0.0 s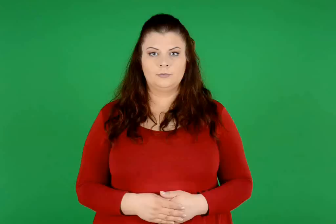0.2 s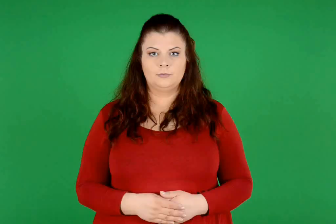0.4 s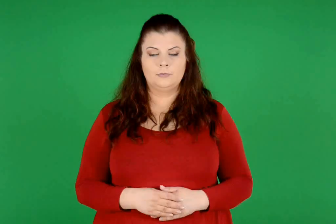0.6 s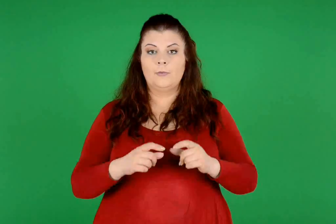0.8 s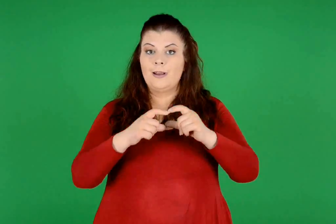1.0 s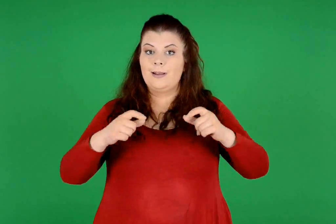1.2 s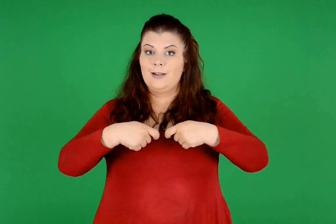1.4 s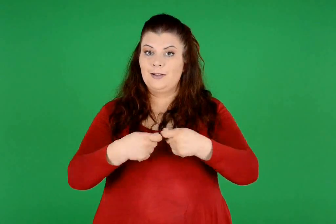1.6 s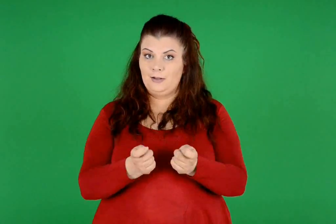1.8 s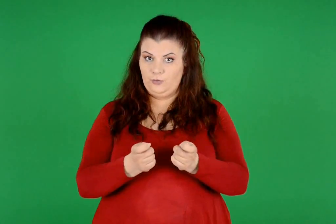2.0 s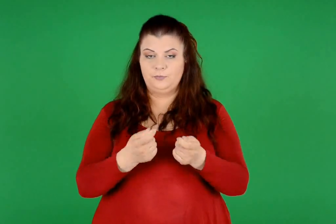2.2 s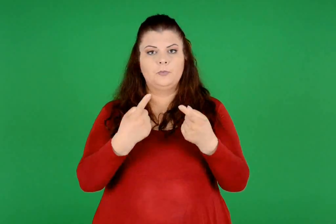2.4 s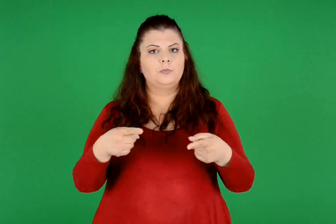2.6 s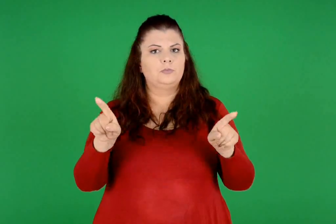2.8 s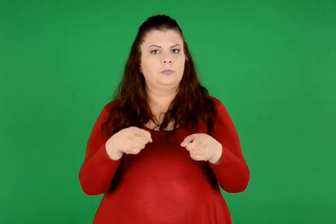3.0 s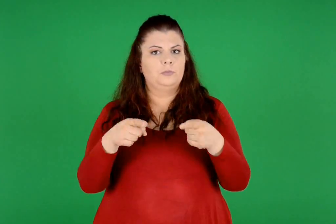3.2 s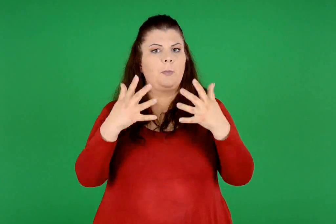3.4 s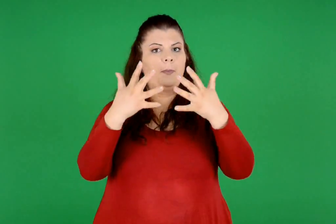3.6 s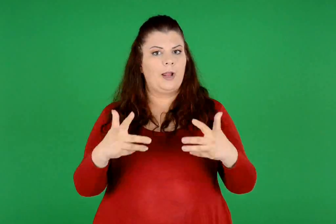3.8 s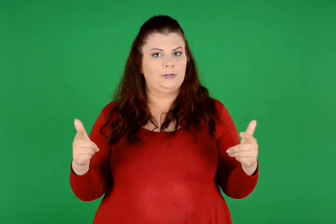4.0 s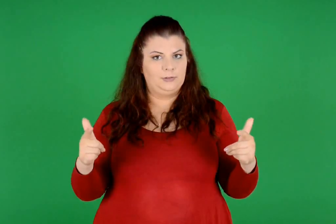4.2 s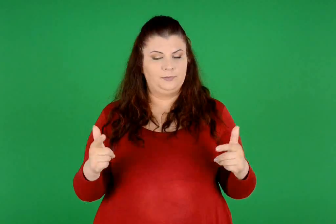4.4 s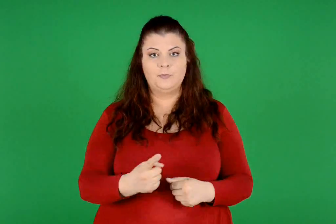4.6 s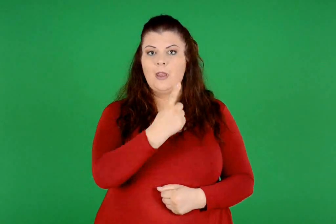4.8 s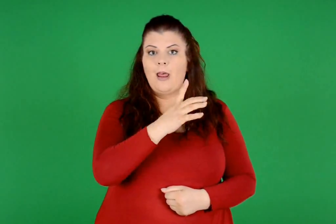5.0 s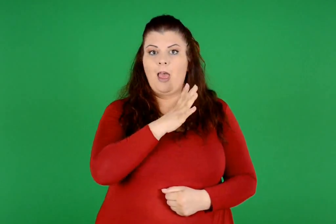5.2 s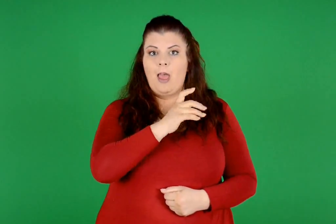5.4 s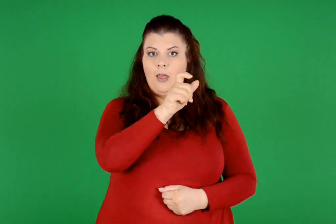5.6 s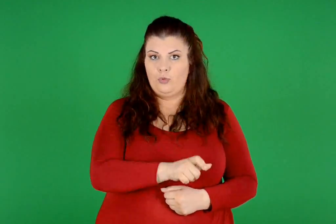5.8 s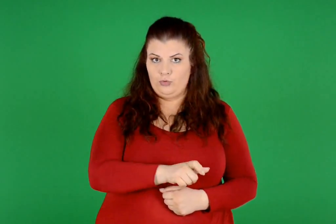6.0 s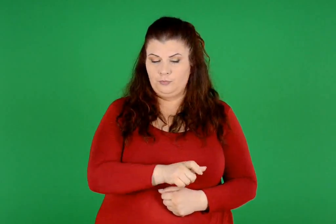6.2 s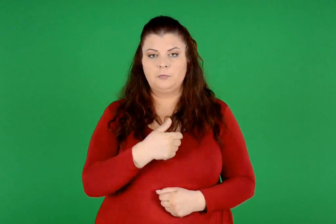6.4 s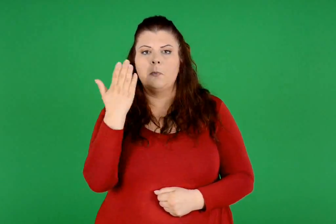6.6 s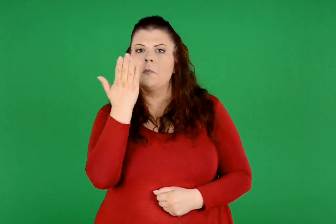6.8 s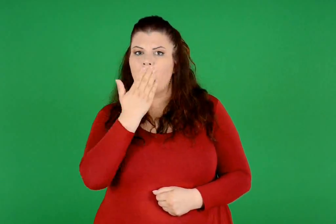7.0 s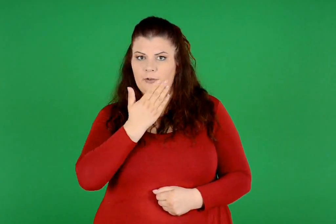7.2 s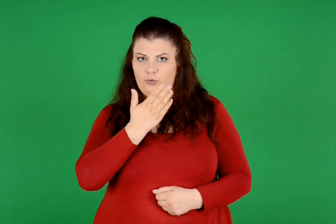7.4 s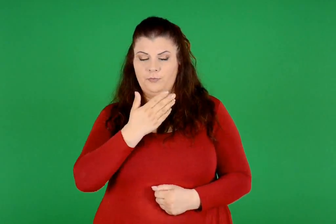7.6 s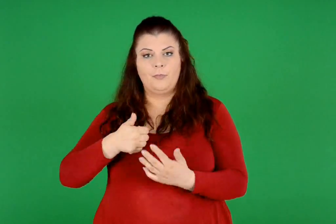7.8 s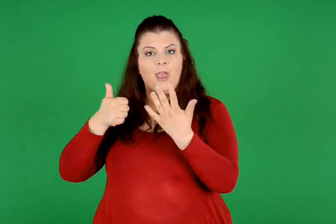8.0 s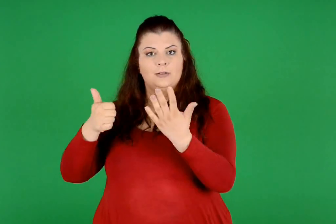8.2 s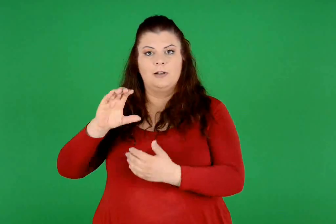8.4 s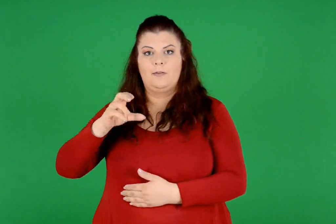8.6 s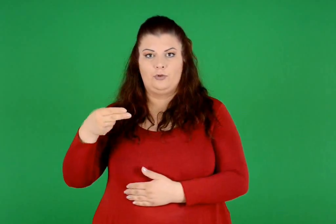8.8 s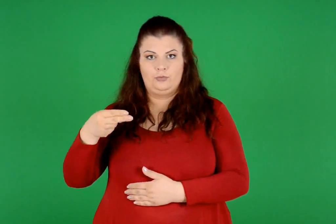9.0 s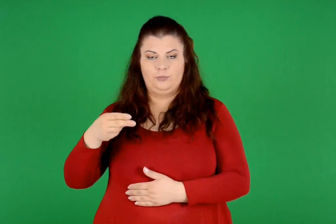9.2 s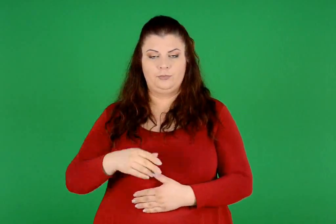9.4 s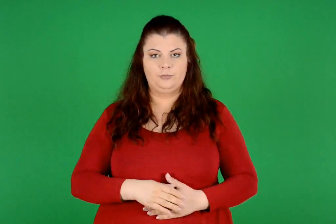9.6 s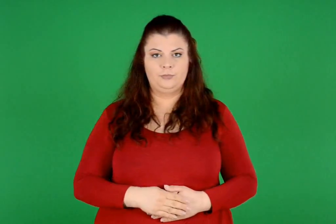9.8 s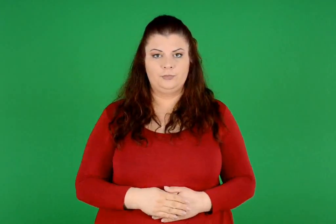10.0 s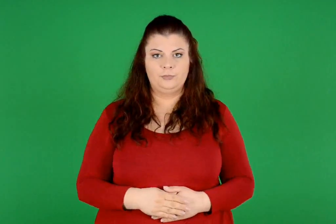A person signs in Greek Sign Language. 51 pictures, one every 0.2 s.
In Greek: εισιτήριο μουσική παράσταση 1 άτομο μαθητικό 6 ευρώ
